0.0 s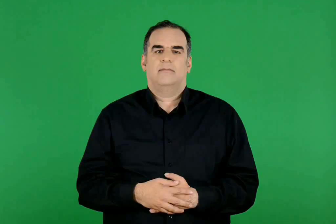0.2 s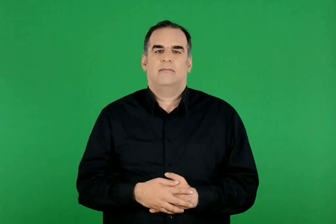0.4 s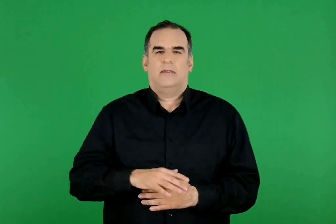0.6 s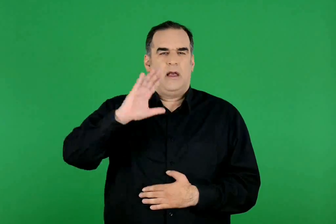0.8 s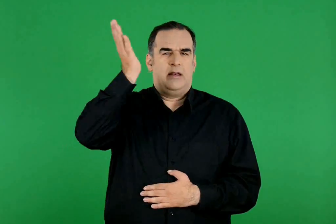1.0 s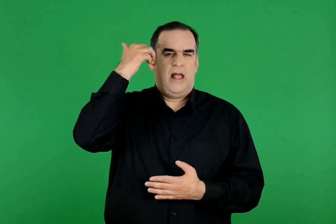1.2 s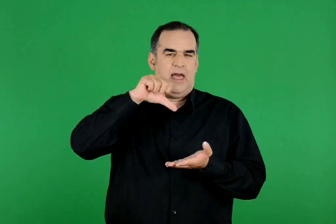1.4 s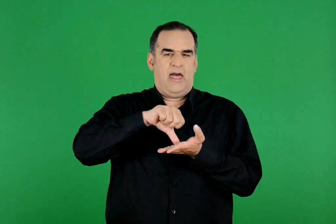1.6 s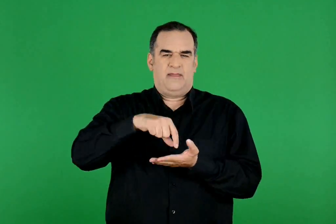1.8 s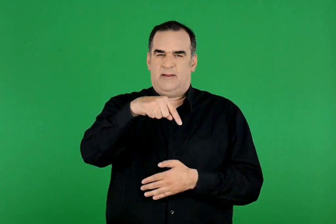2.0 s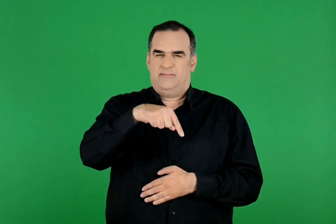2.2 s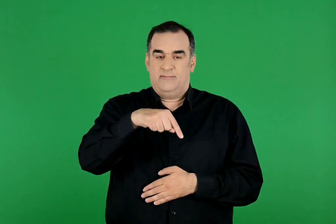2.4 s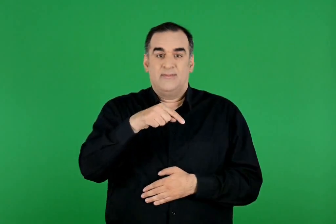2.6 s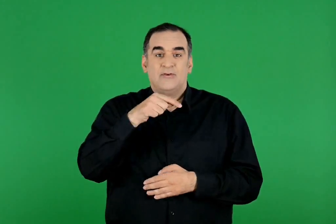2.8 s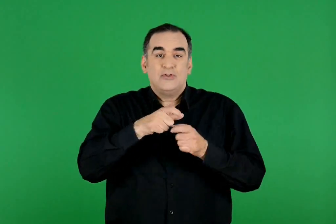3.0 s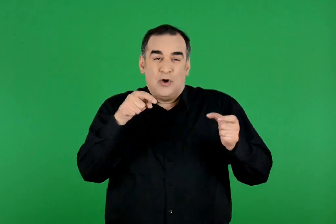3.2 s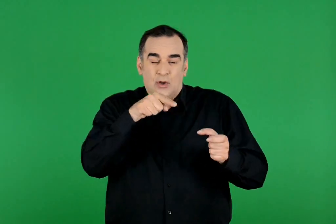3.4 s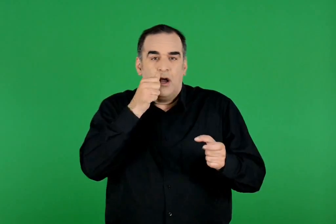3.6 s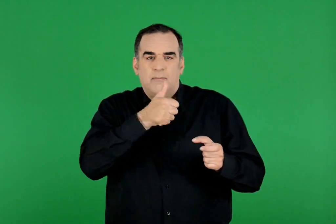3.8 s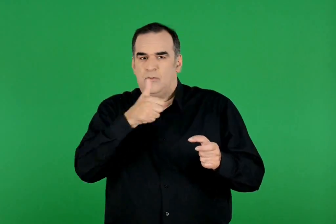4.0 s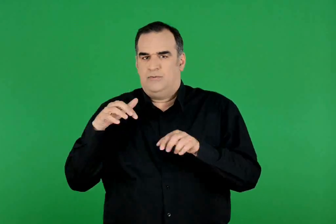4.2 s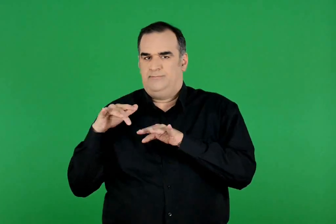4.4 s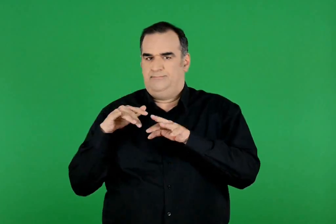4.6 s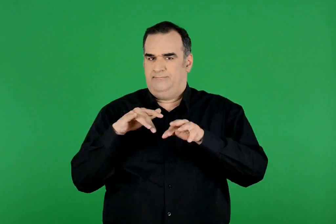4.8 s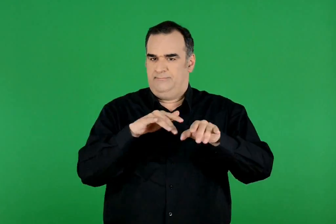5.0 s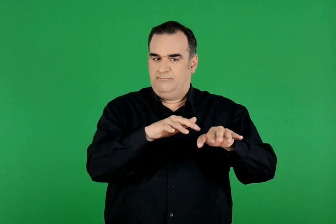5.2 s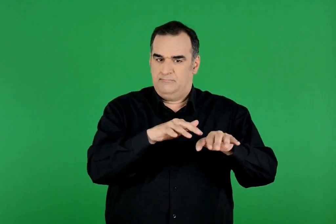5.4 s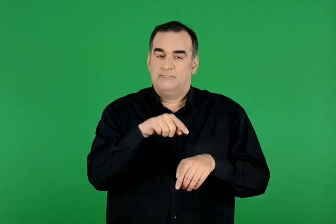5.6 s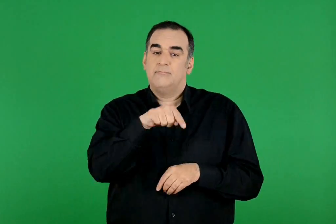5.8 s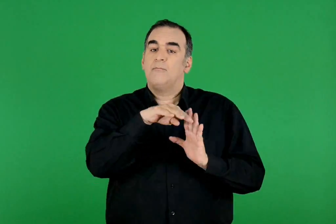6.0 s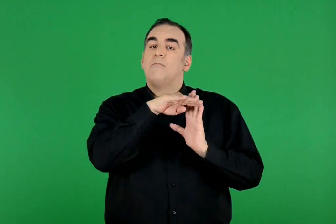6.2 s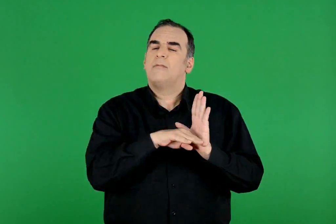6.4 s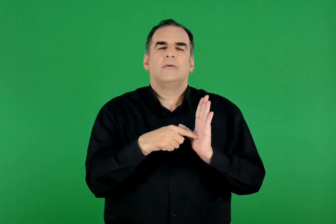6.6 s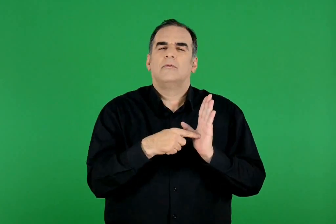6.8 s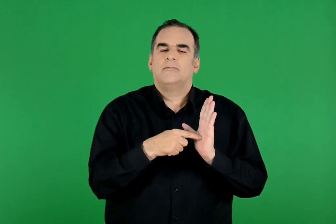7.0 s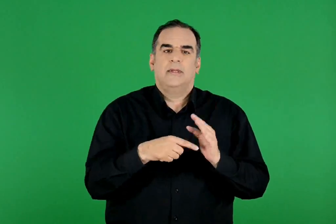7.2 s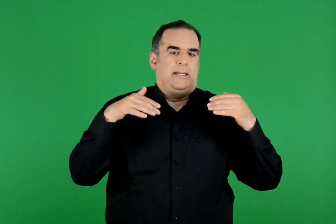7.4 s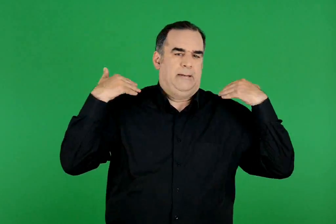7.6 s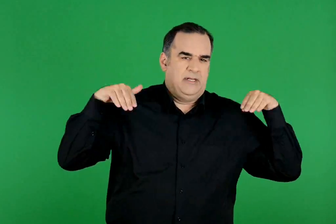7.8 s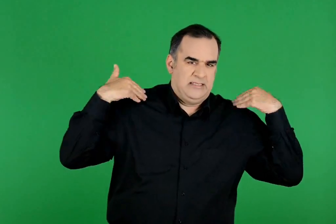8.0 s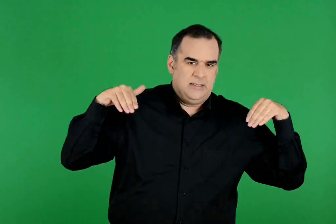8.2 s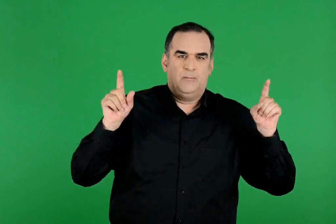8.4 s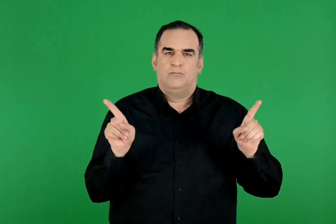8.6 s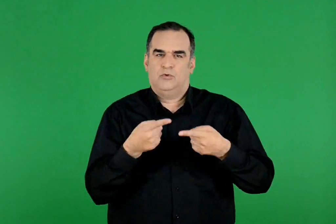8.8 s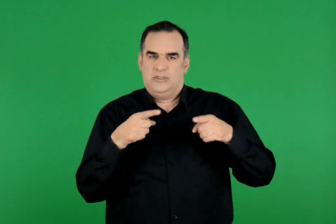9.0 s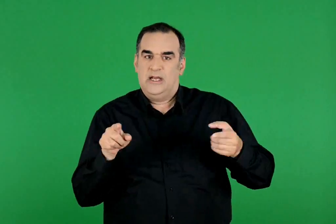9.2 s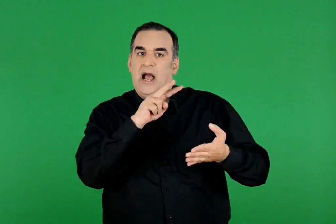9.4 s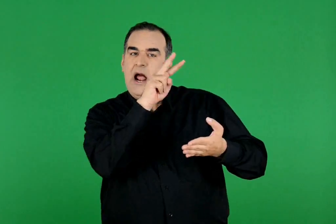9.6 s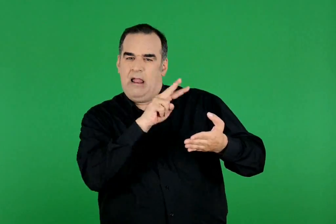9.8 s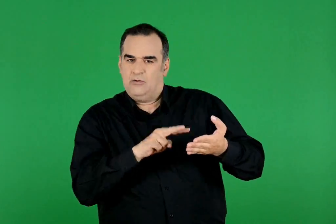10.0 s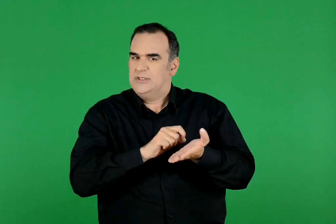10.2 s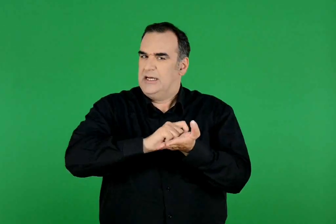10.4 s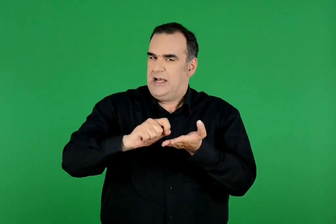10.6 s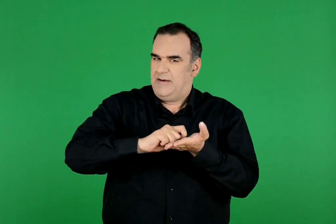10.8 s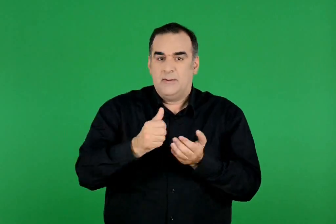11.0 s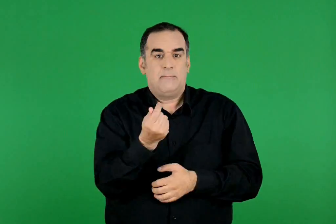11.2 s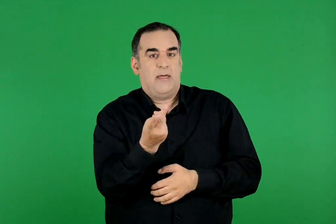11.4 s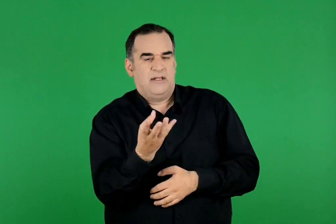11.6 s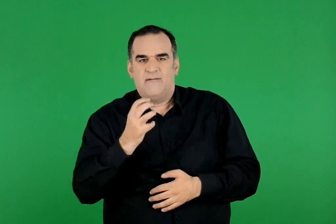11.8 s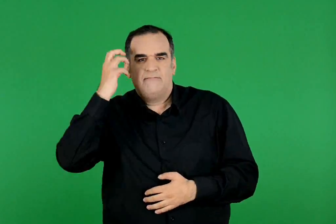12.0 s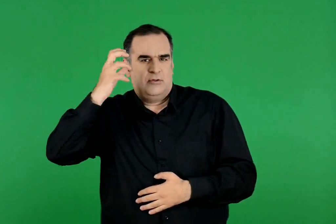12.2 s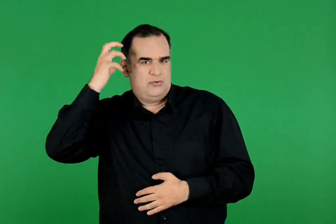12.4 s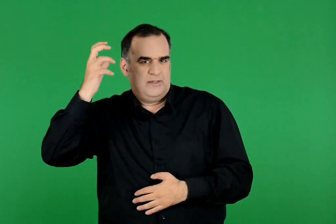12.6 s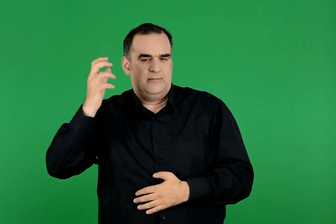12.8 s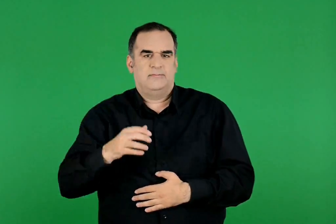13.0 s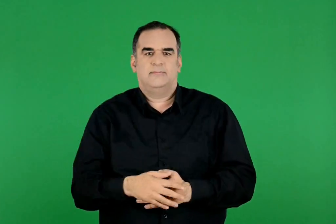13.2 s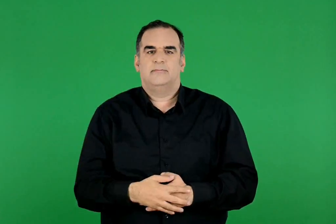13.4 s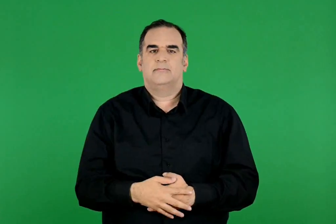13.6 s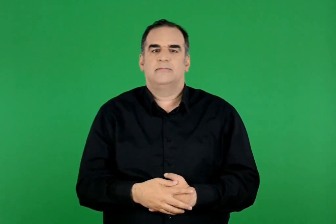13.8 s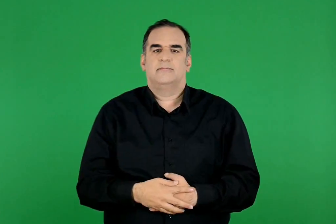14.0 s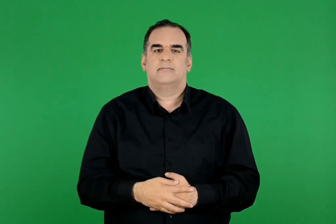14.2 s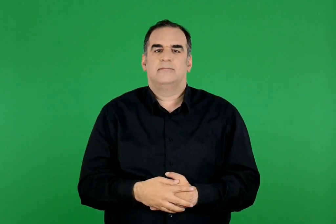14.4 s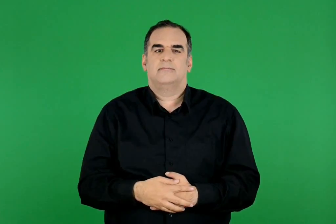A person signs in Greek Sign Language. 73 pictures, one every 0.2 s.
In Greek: στην αρχαία αθήνα μόνο τα αγόρια πήγαιναν στο σχολείο. στο πρόγραμμά τους είχαν γυμναστική , μουσική , ανάγνωση , γραφή , μαθηματικά και φιλοσοφία
